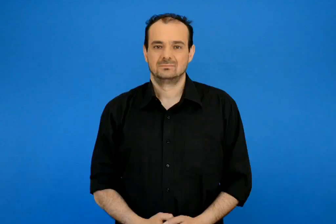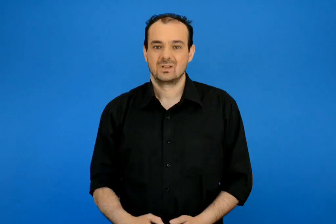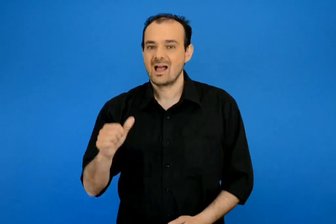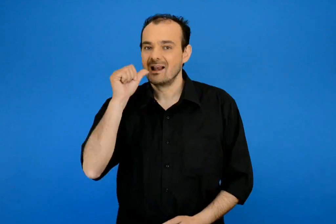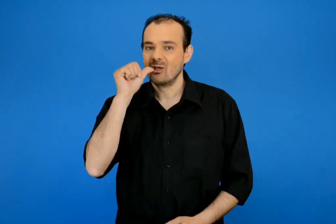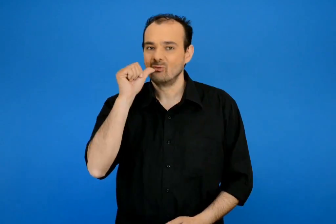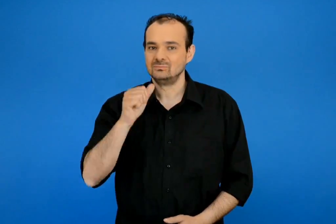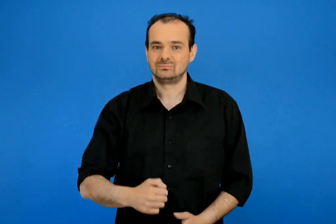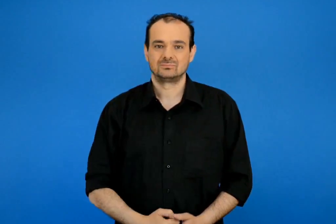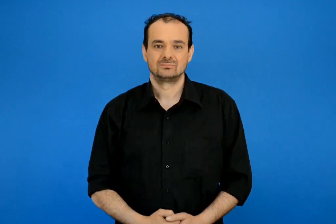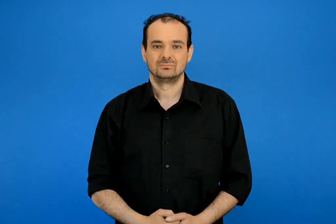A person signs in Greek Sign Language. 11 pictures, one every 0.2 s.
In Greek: το νερό
